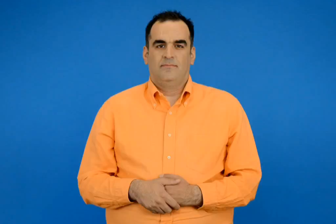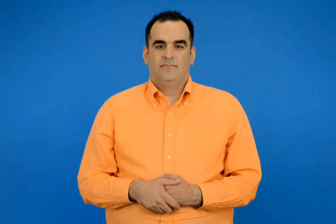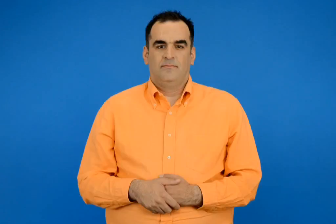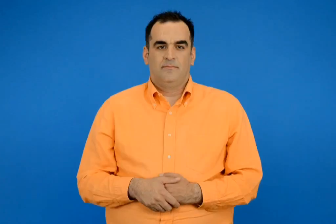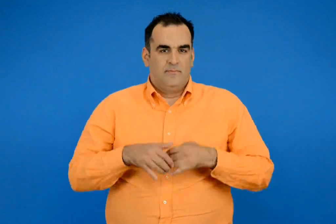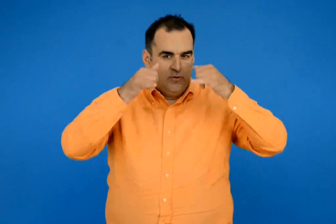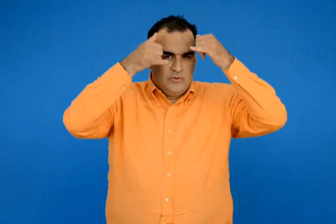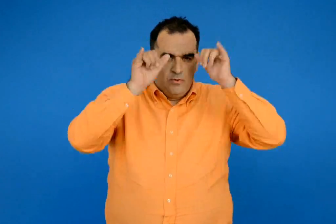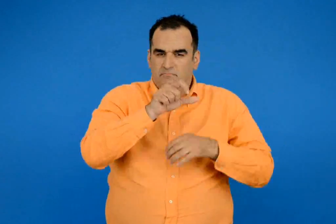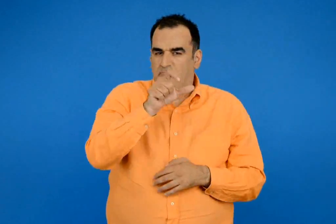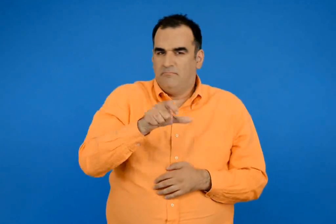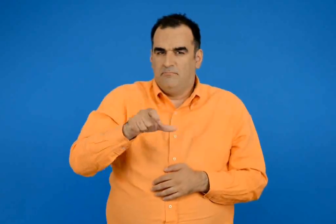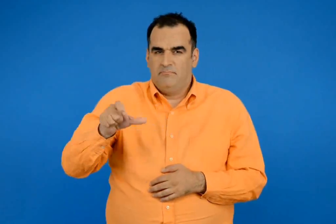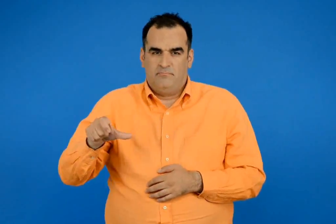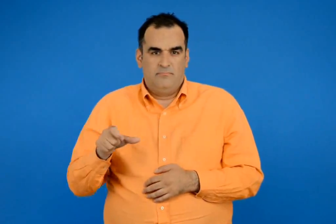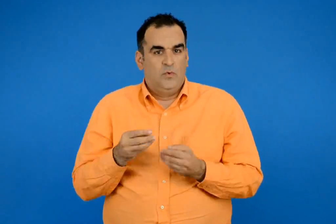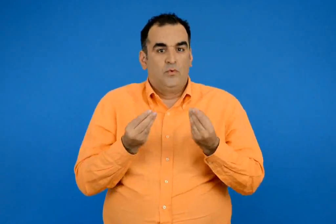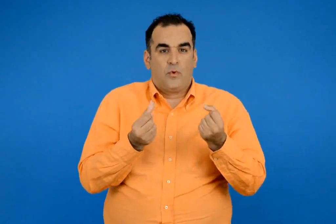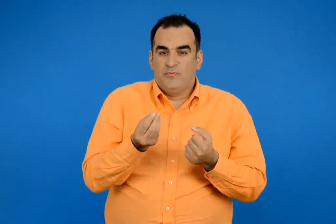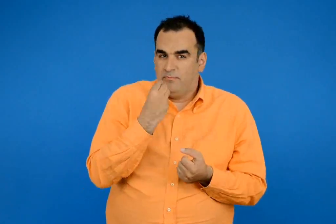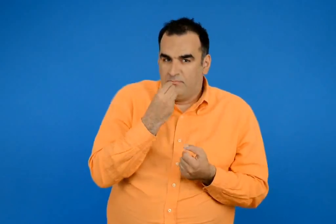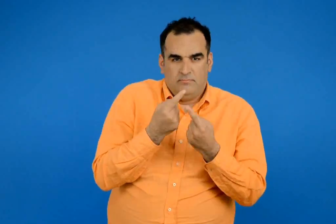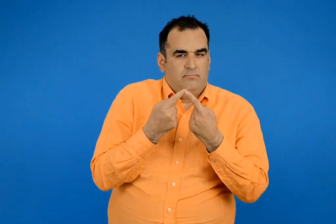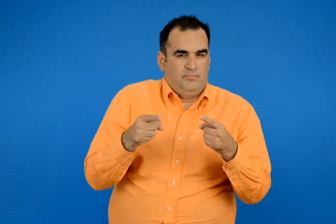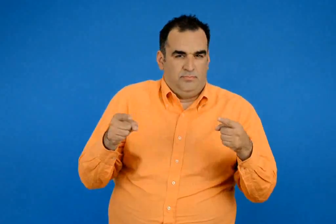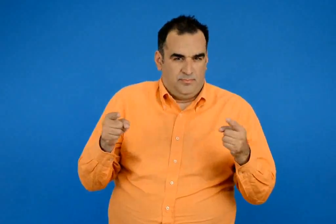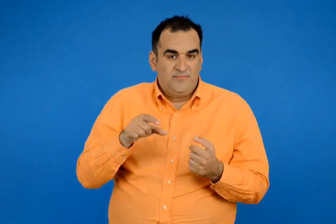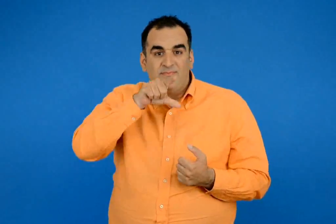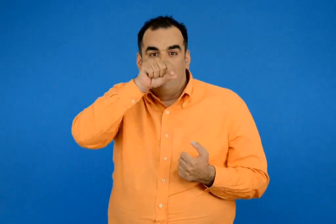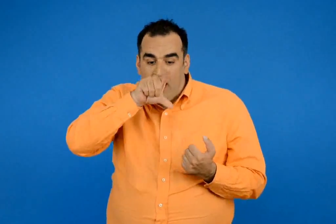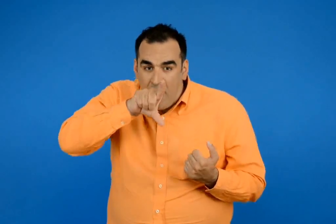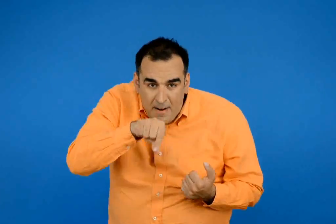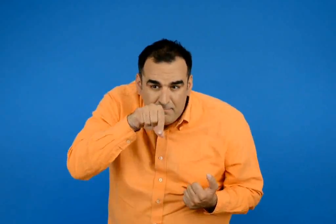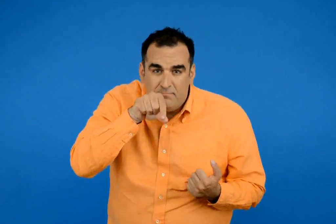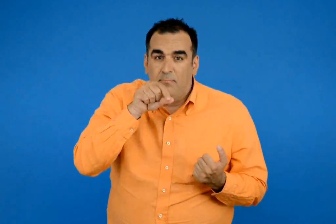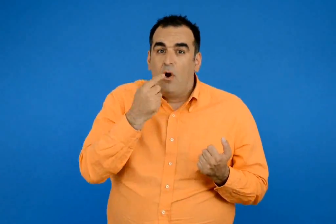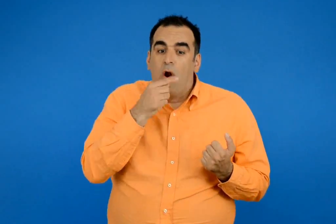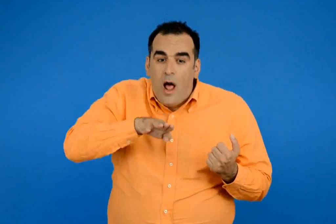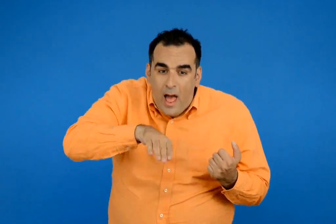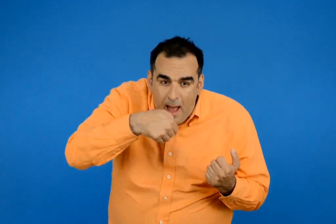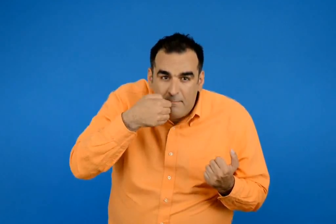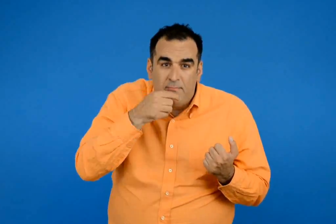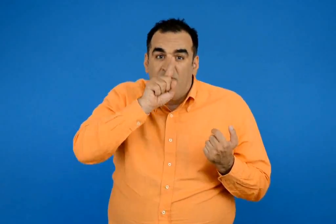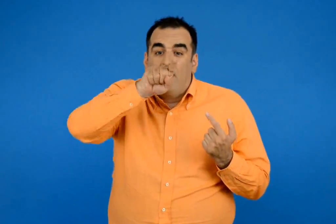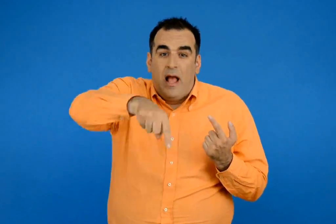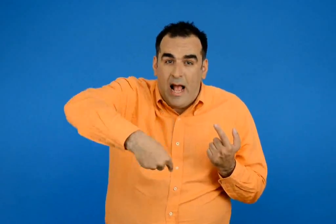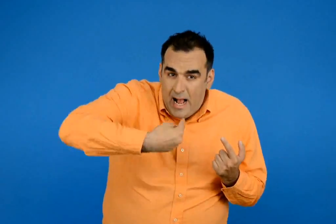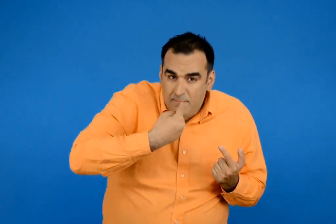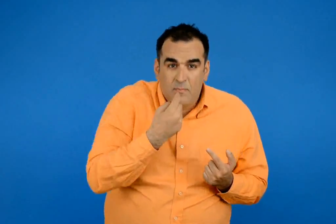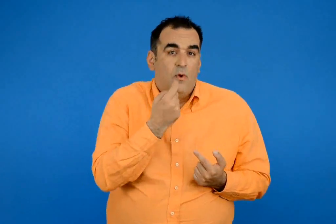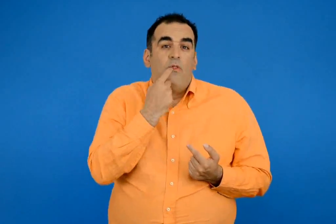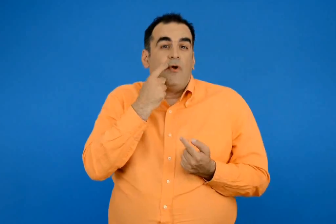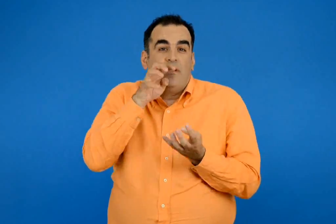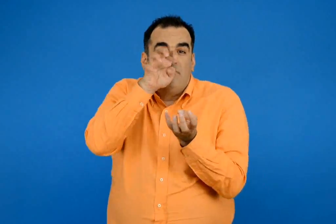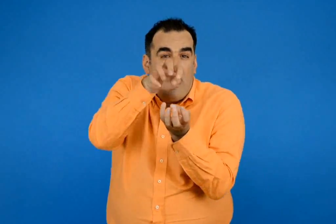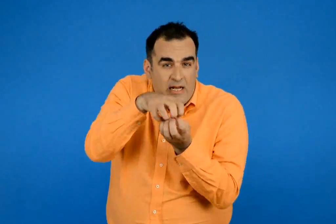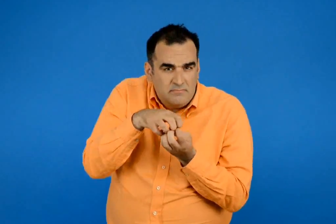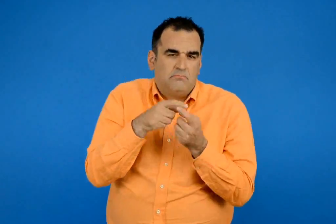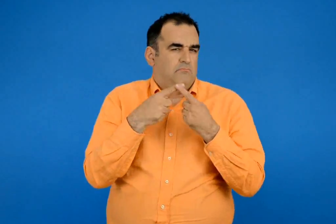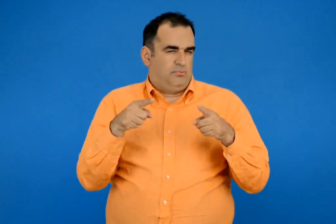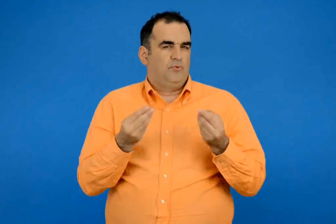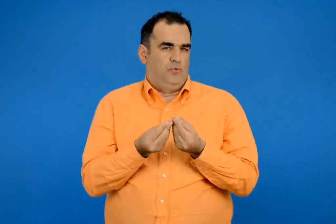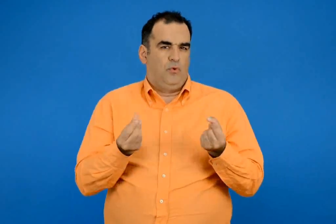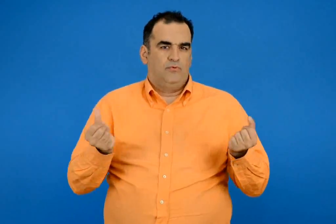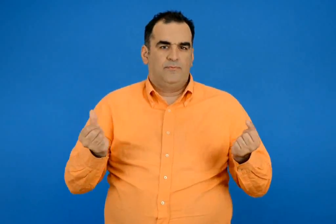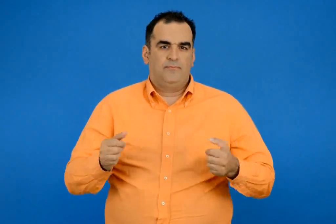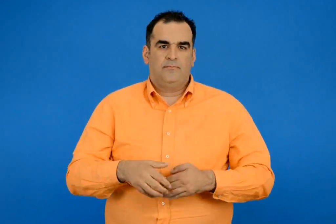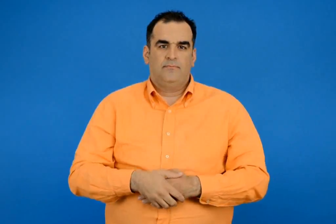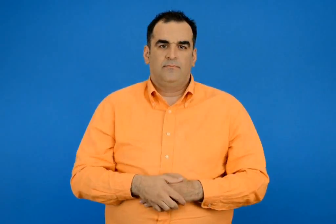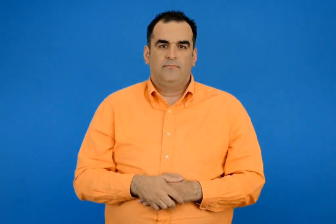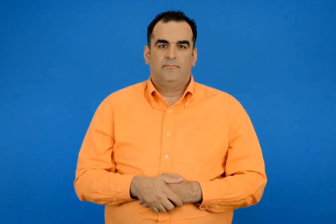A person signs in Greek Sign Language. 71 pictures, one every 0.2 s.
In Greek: κάθε ζώο χρησιμοποιεί κάποιο ιδιαίτερο όργανο ράμφος γλώσσα προβοσκίδα δόντια κα για να βρίσκει και να τρώει την τροφή του
